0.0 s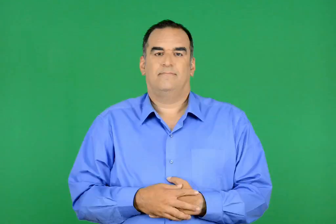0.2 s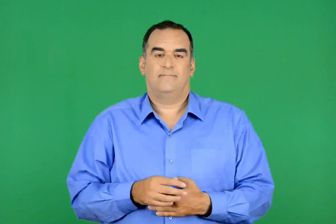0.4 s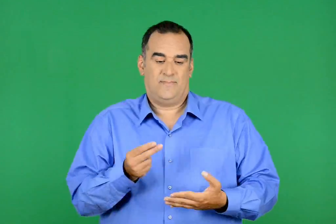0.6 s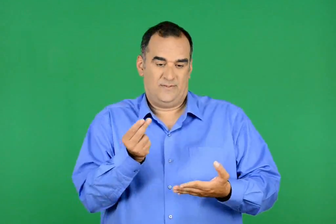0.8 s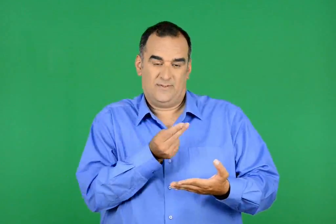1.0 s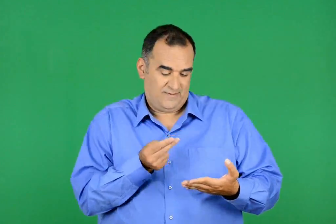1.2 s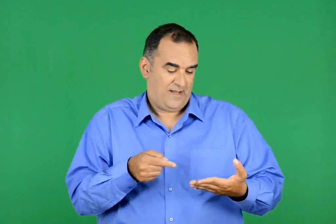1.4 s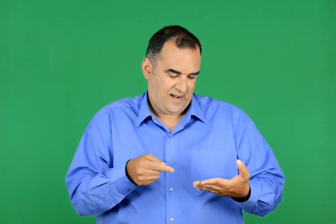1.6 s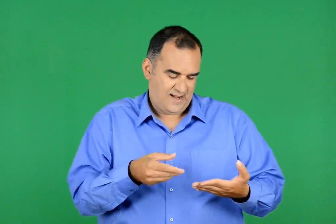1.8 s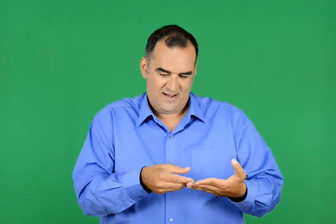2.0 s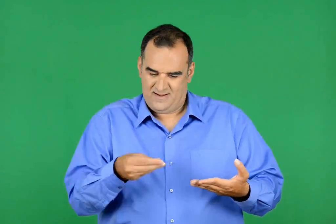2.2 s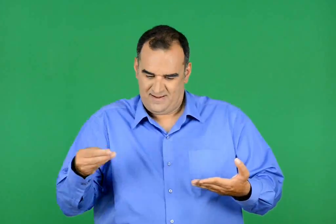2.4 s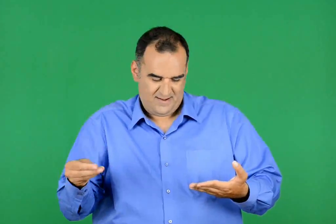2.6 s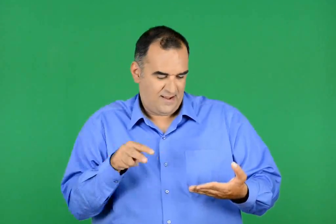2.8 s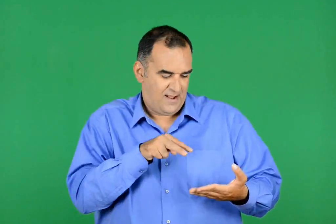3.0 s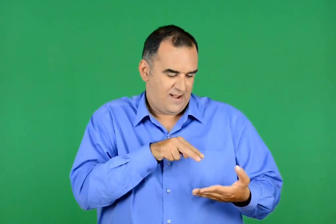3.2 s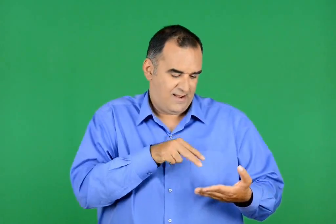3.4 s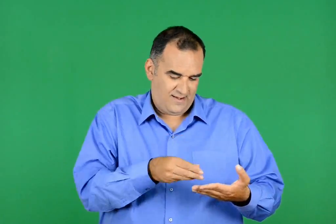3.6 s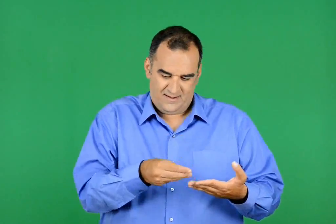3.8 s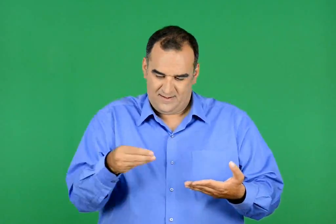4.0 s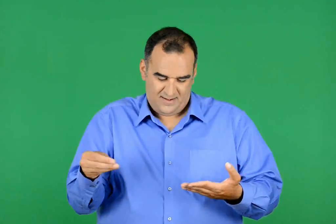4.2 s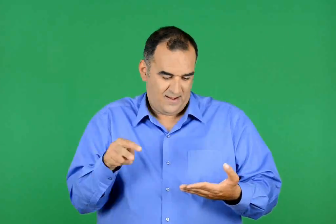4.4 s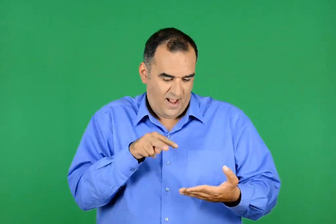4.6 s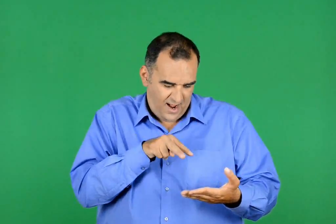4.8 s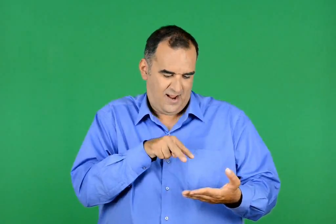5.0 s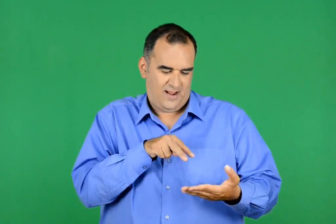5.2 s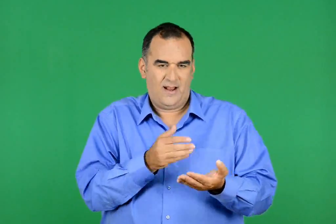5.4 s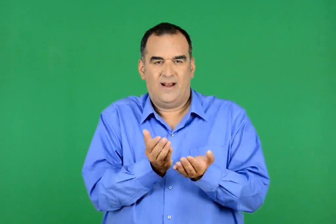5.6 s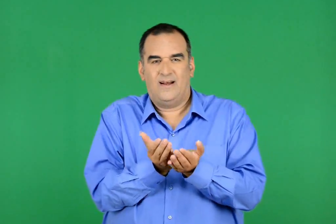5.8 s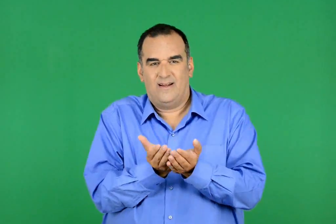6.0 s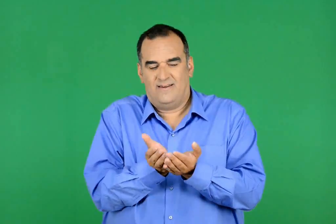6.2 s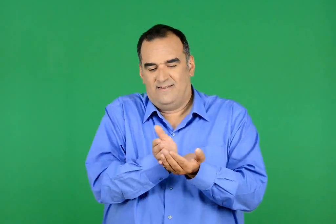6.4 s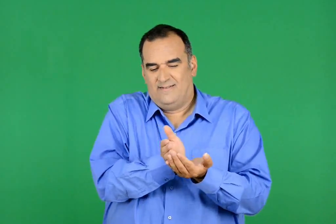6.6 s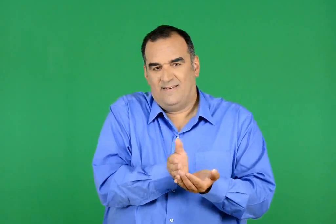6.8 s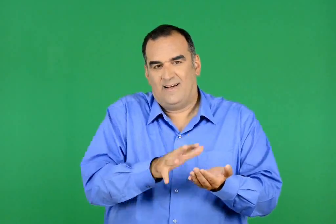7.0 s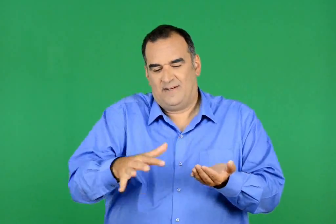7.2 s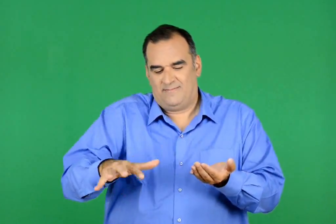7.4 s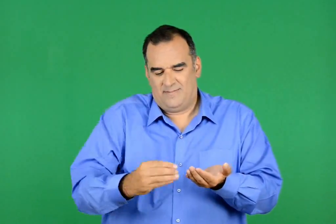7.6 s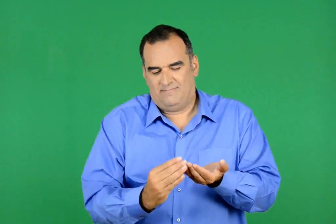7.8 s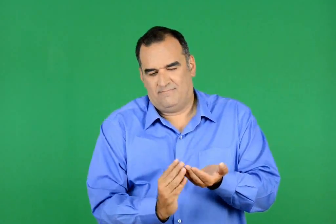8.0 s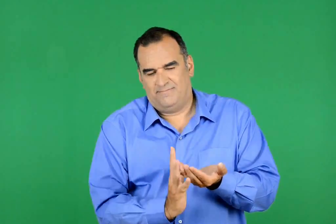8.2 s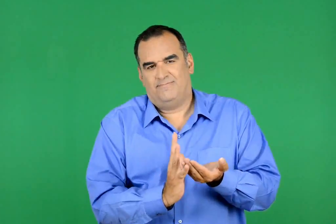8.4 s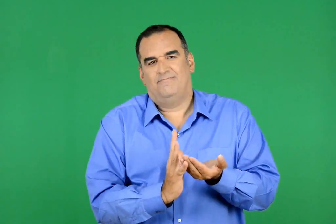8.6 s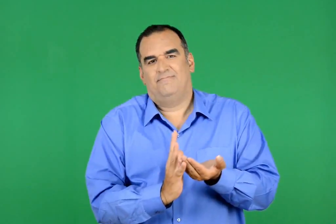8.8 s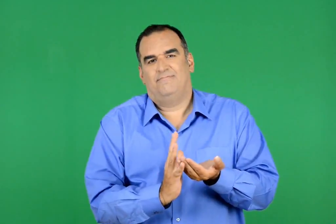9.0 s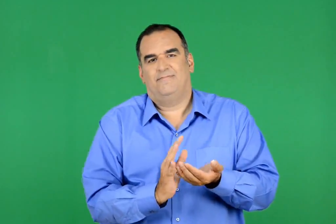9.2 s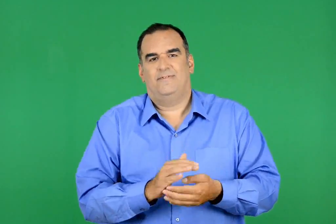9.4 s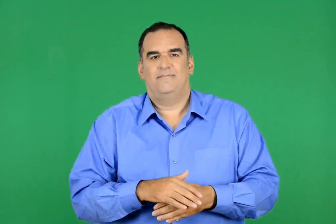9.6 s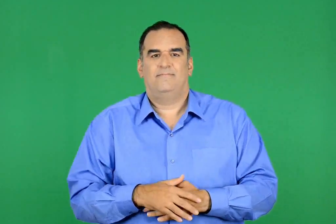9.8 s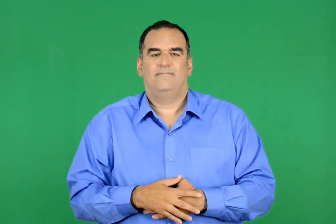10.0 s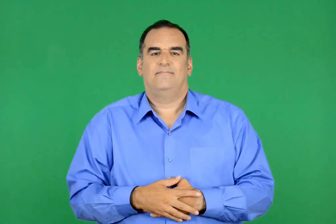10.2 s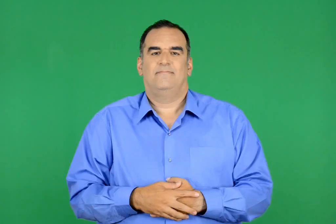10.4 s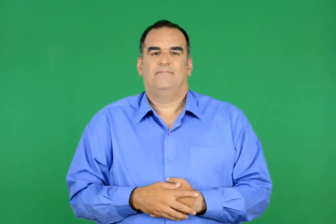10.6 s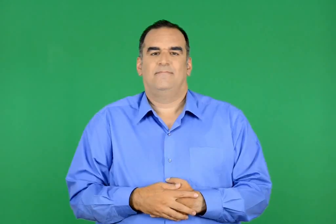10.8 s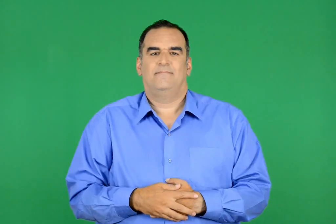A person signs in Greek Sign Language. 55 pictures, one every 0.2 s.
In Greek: οι ζωγραφιές περνούσαν από χέρι σε χέρι µαι αραγμένη βάρκα που έρχεται και τη χαϊδεύει µουρµουριστά το κύμα
